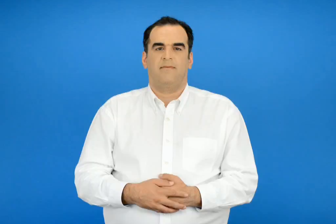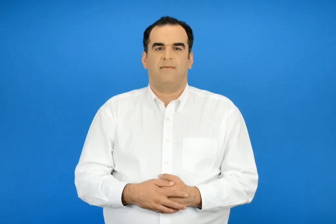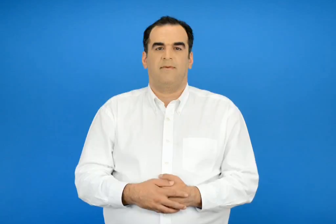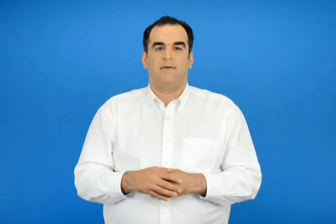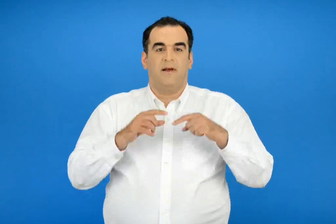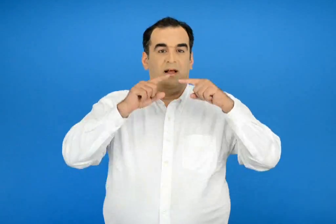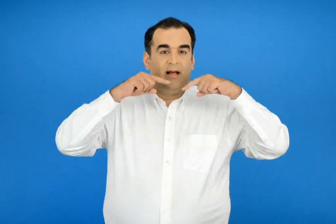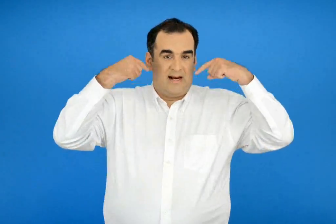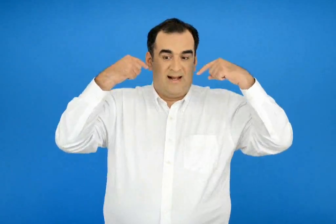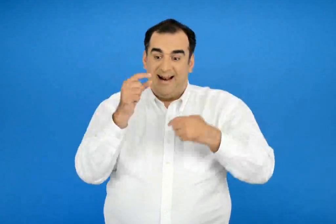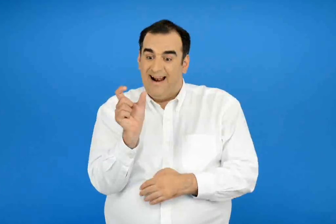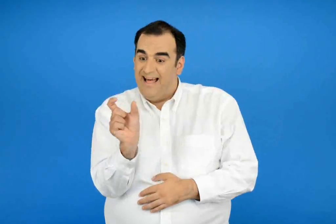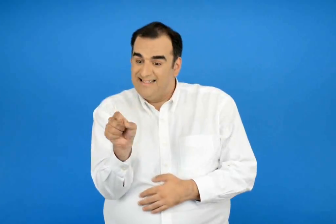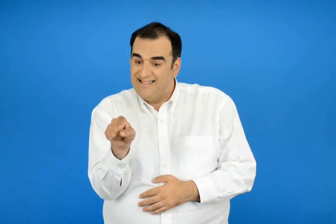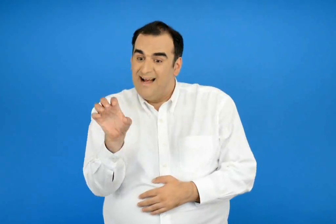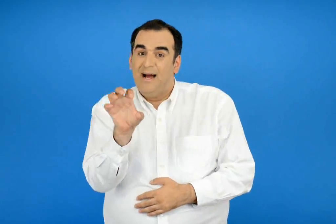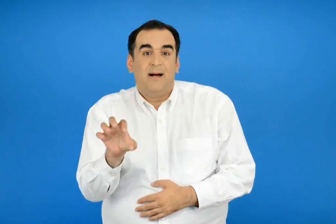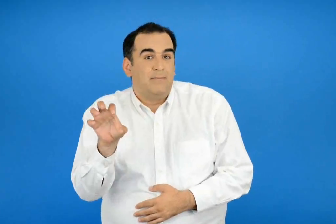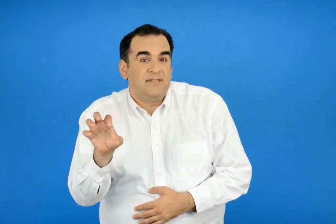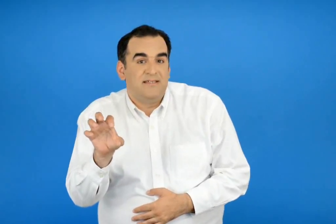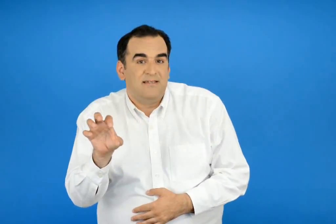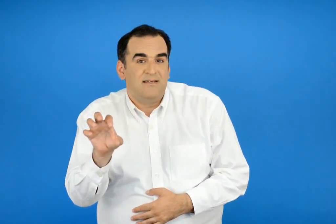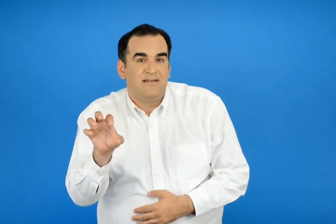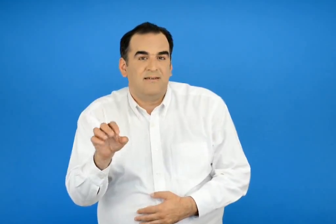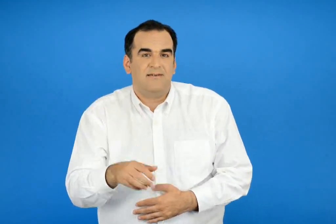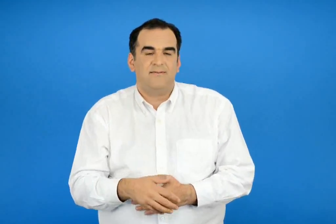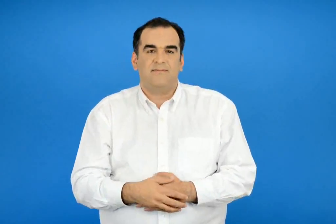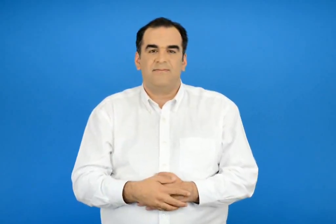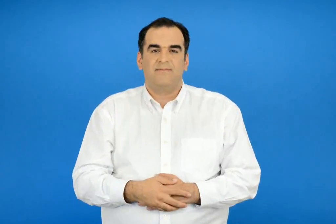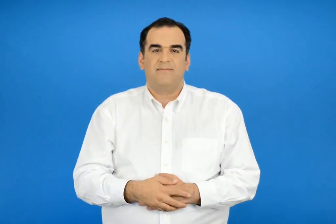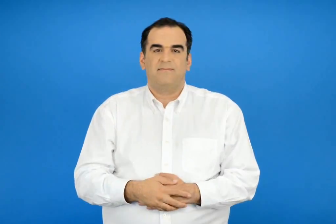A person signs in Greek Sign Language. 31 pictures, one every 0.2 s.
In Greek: η χαρά έψαξε τη λέξη
